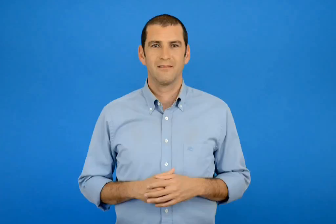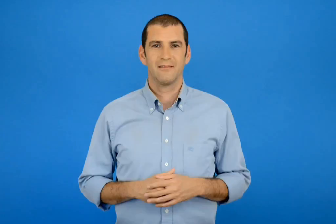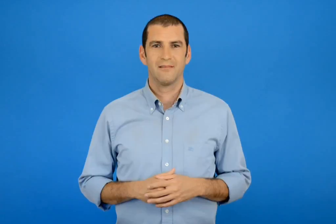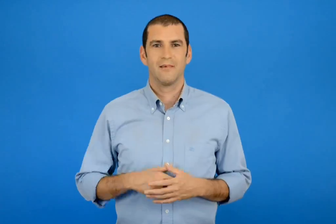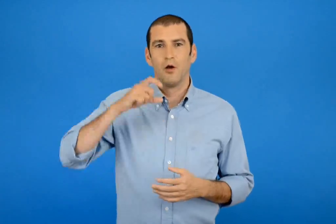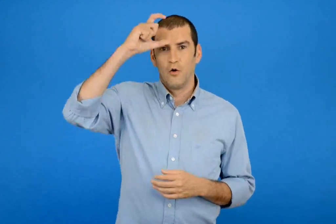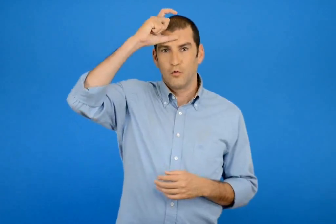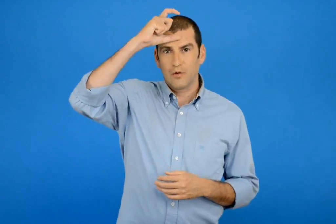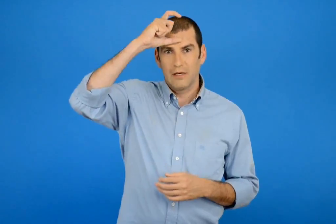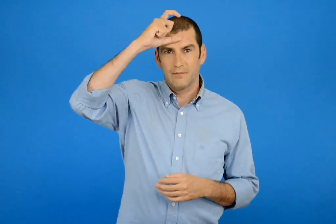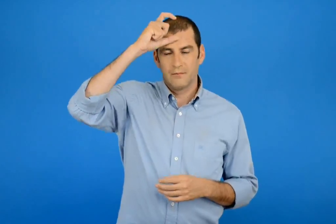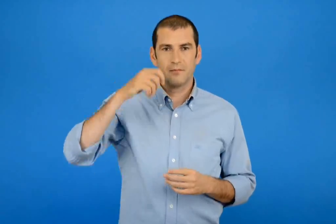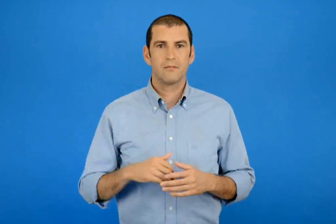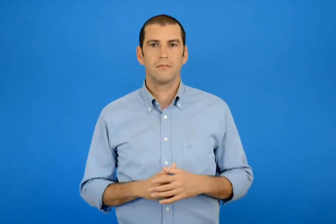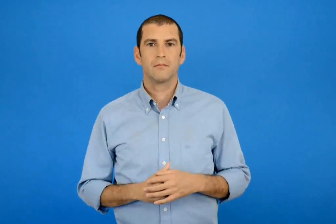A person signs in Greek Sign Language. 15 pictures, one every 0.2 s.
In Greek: τουρκία
